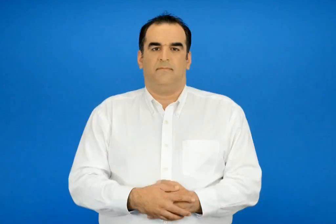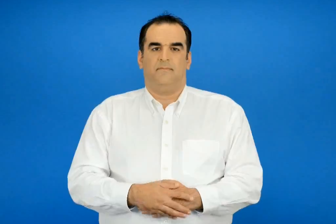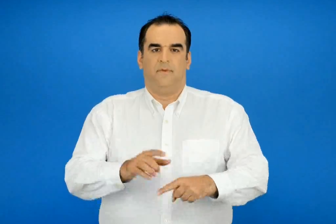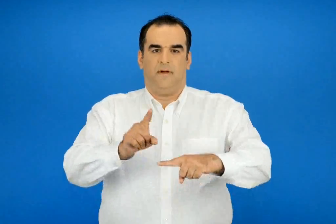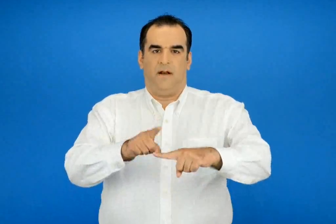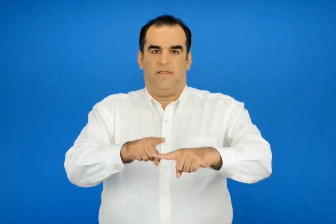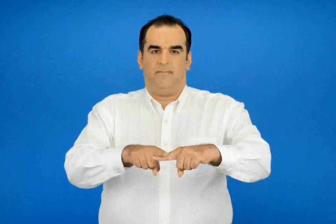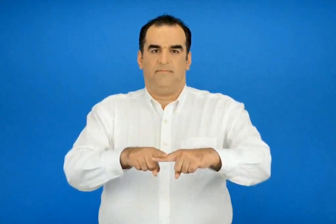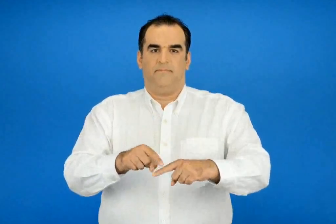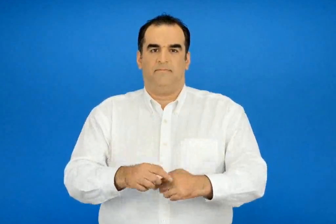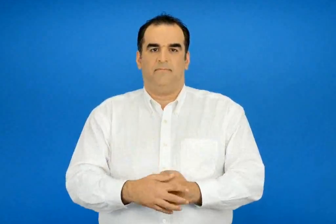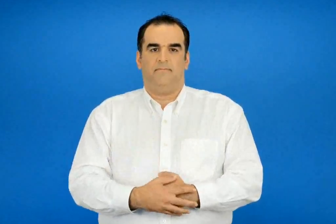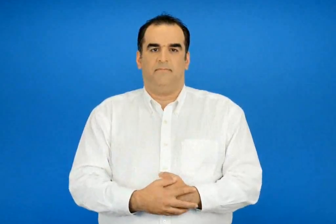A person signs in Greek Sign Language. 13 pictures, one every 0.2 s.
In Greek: ελλάδα
